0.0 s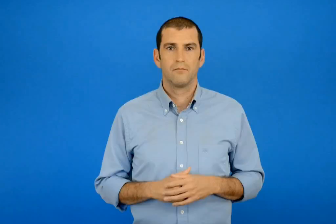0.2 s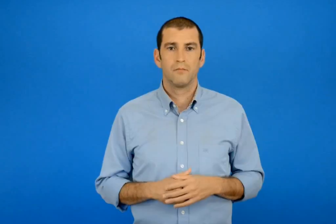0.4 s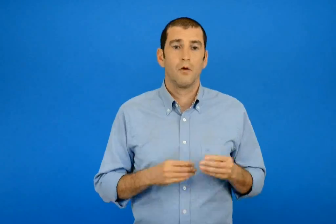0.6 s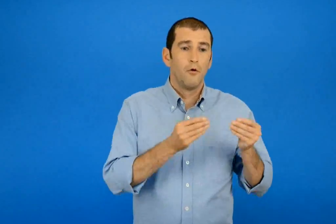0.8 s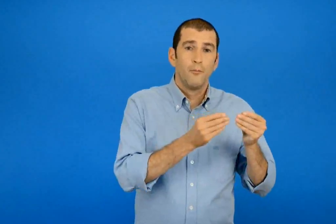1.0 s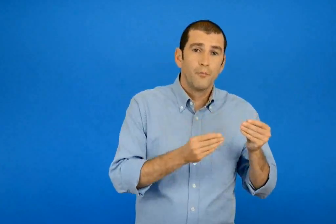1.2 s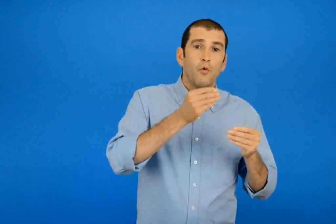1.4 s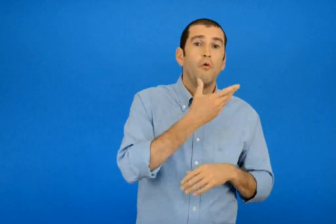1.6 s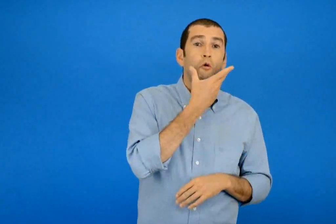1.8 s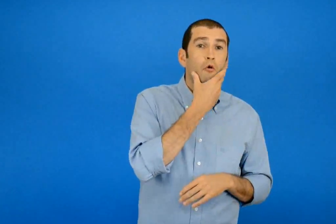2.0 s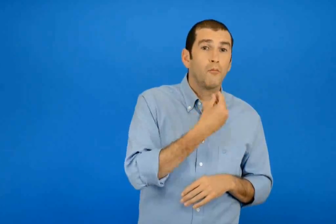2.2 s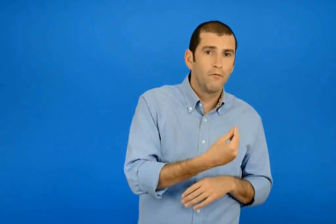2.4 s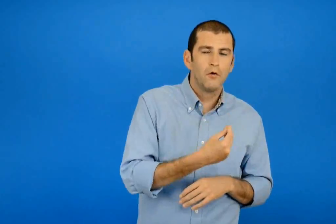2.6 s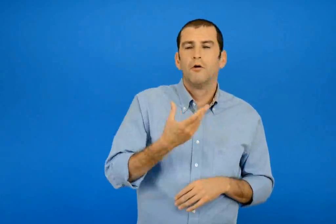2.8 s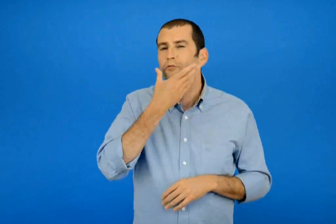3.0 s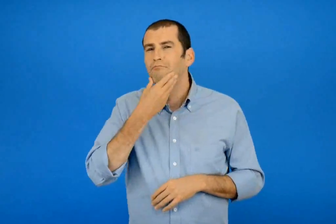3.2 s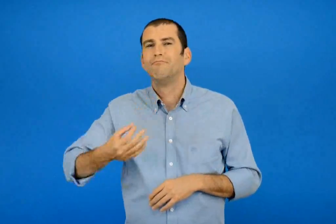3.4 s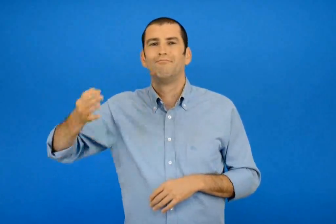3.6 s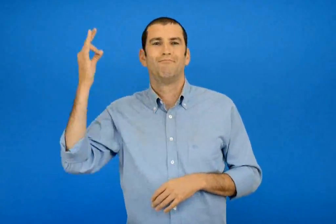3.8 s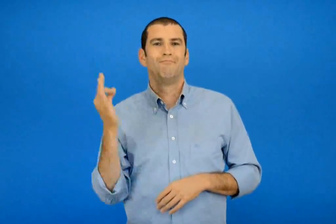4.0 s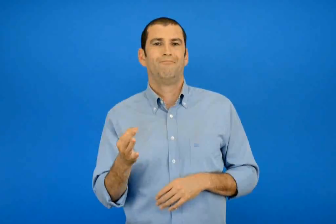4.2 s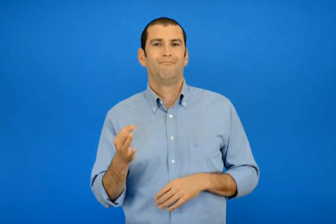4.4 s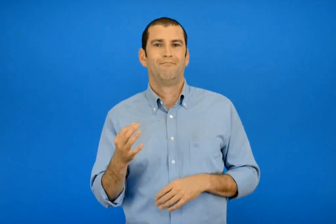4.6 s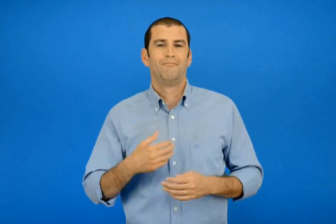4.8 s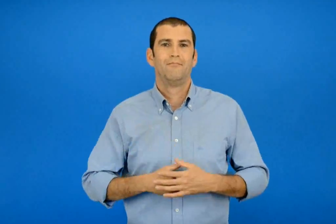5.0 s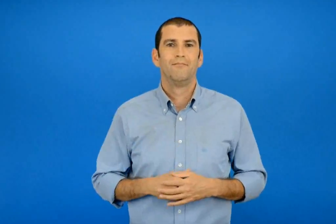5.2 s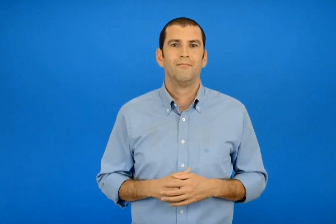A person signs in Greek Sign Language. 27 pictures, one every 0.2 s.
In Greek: το πιο όμορφο είναι ομορφότερο
